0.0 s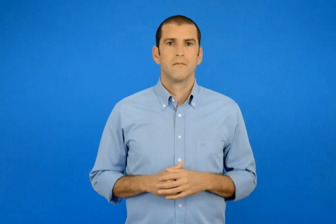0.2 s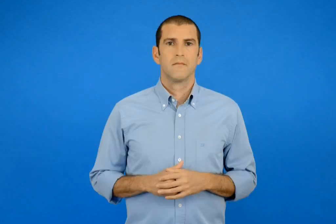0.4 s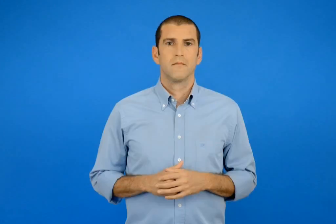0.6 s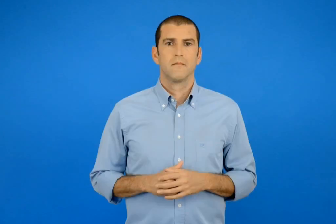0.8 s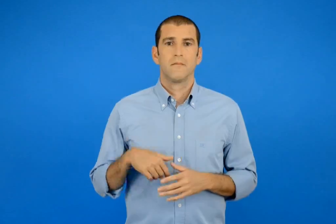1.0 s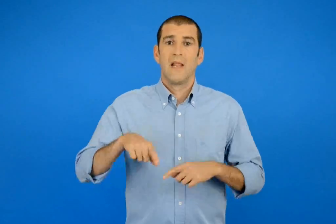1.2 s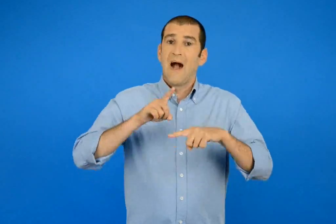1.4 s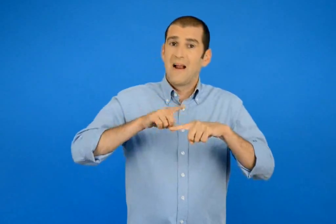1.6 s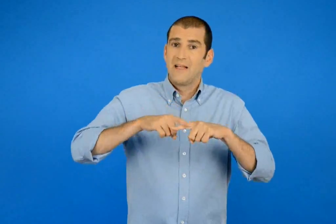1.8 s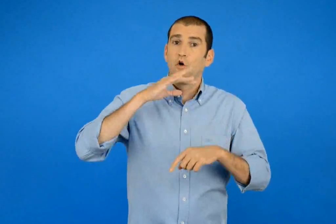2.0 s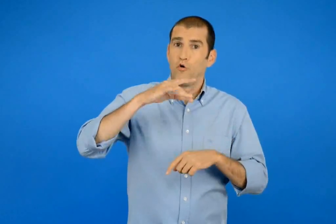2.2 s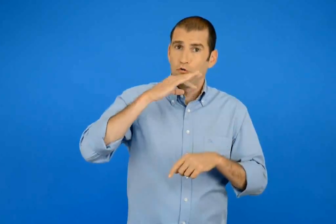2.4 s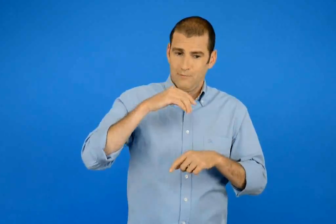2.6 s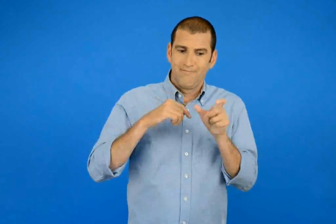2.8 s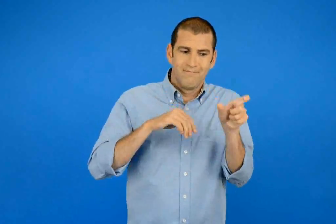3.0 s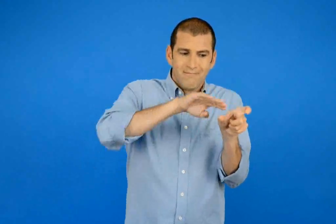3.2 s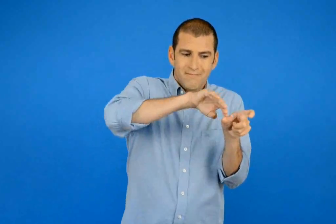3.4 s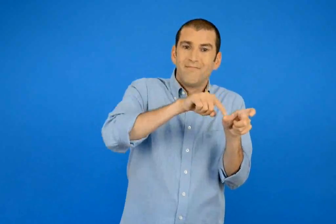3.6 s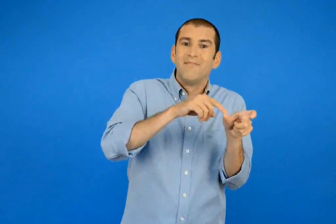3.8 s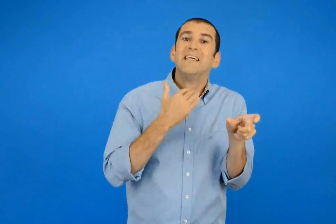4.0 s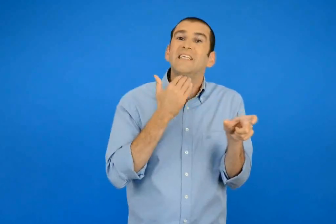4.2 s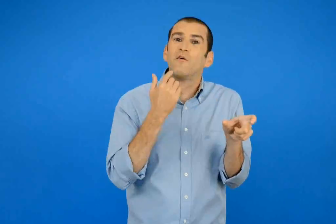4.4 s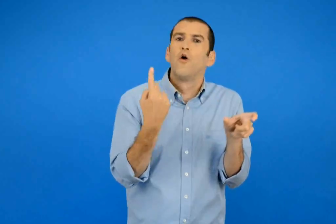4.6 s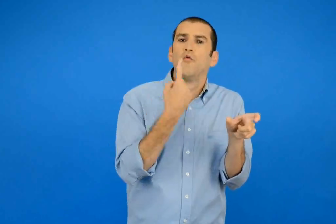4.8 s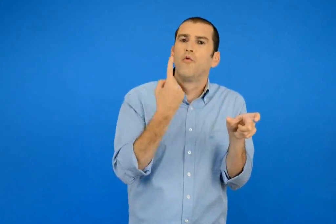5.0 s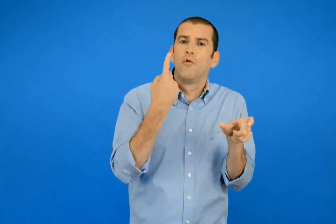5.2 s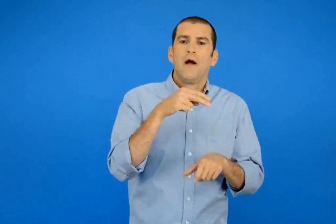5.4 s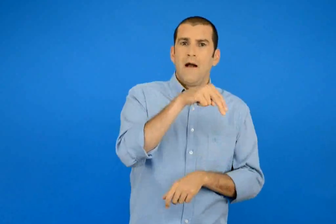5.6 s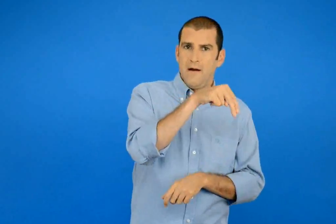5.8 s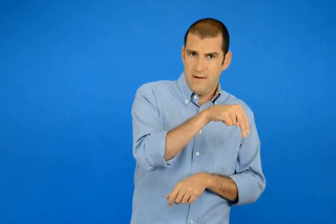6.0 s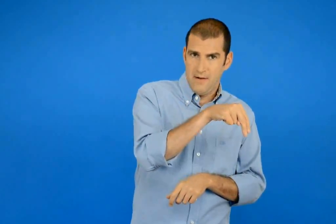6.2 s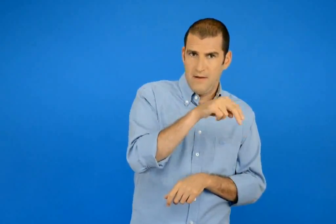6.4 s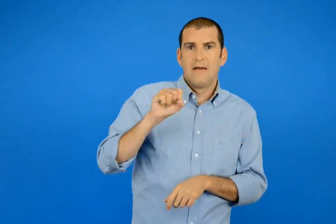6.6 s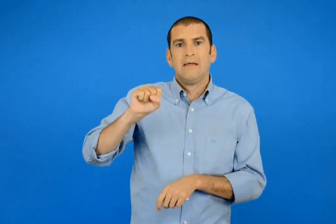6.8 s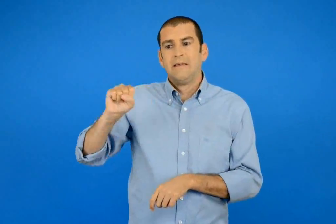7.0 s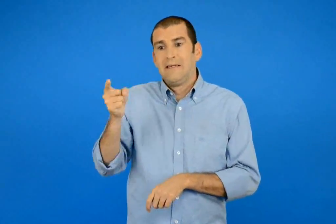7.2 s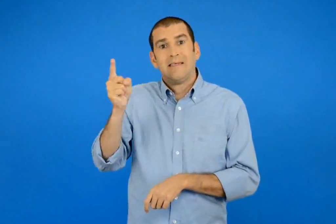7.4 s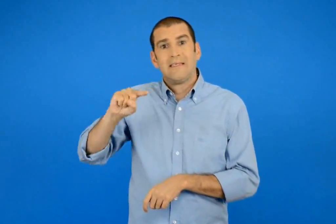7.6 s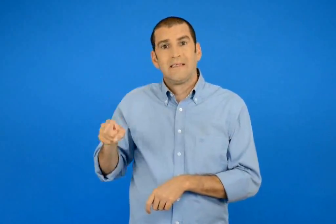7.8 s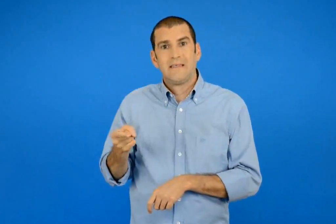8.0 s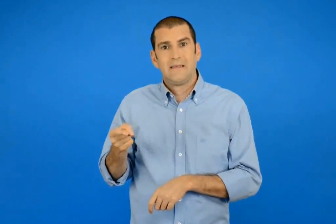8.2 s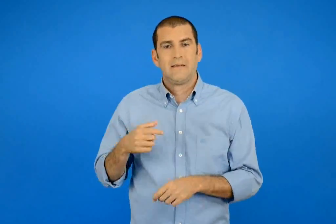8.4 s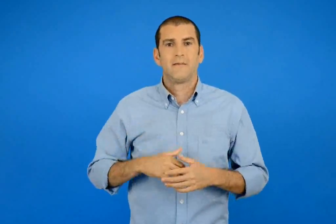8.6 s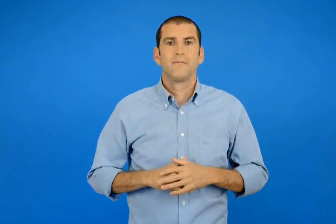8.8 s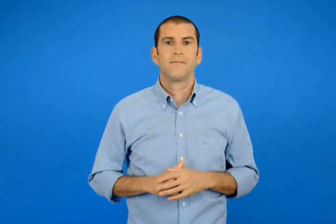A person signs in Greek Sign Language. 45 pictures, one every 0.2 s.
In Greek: τελικά σύμφωνα στην ελληνική γλώσσα είναι τα ν και ς
